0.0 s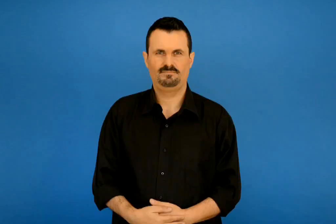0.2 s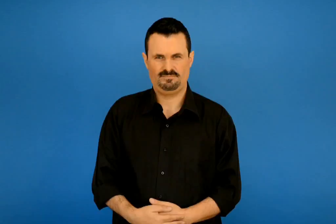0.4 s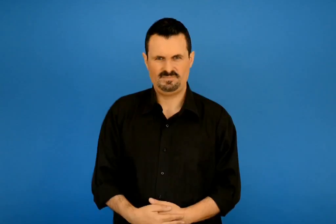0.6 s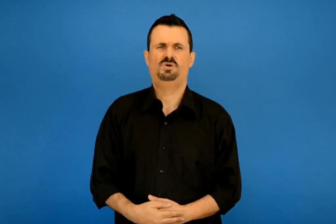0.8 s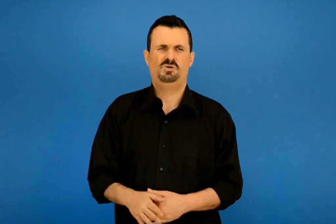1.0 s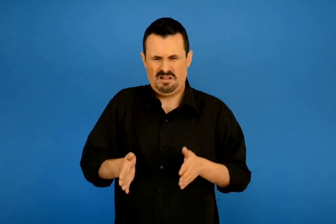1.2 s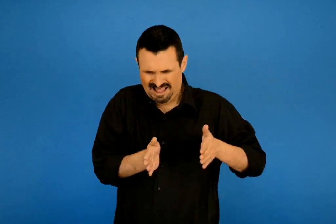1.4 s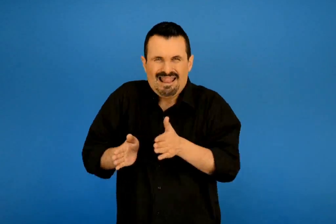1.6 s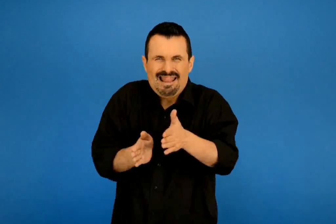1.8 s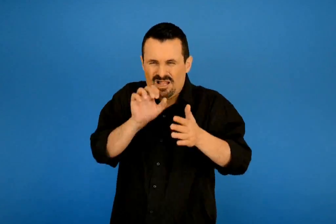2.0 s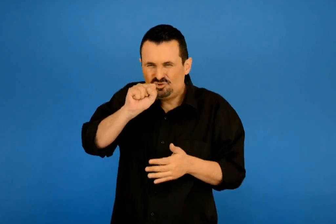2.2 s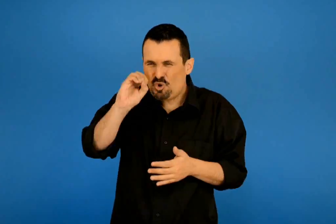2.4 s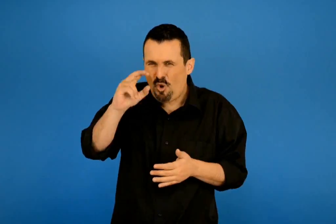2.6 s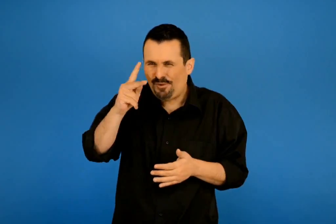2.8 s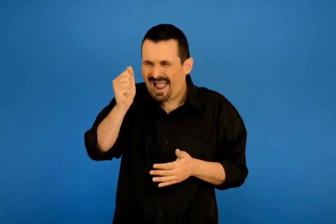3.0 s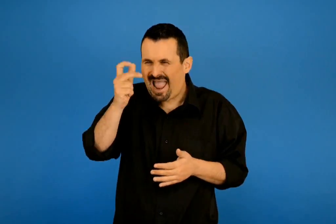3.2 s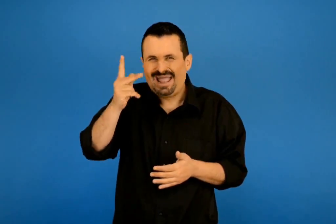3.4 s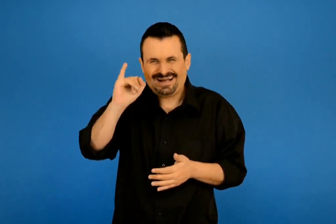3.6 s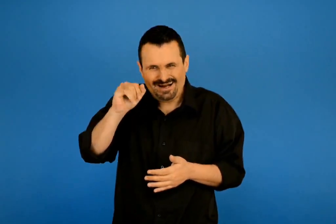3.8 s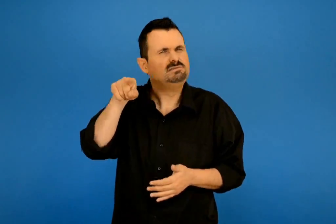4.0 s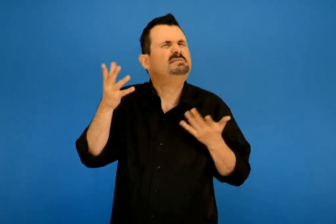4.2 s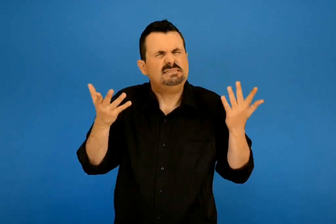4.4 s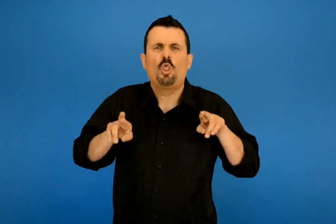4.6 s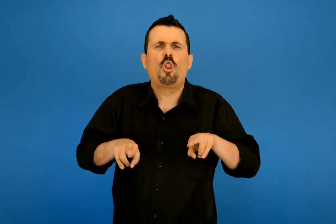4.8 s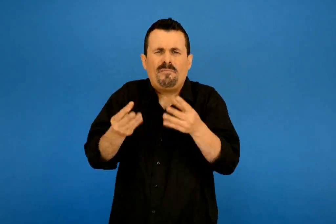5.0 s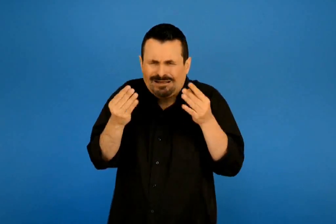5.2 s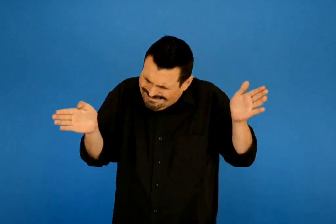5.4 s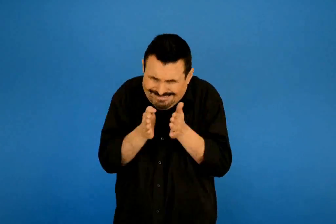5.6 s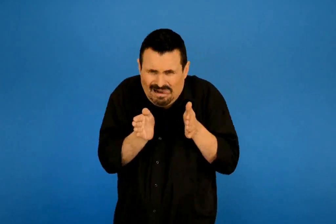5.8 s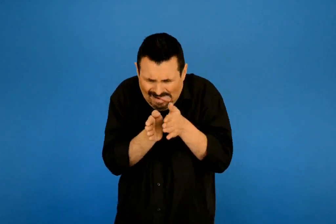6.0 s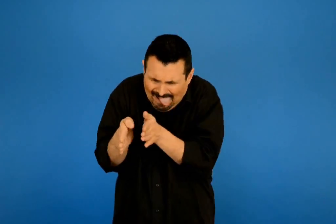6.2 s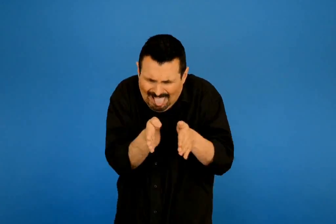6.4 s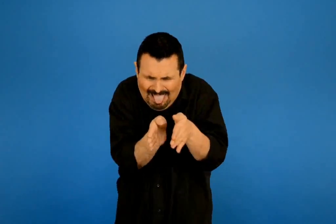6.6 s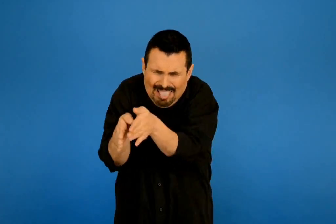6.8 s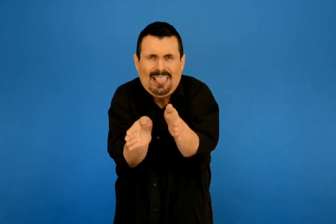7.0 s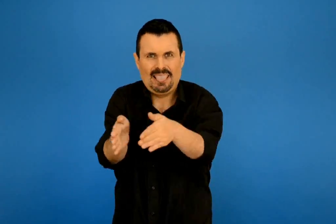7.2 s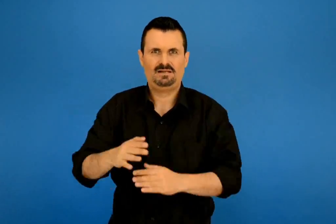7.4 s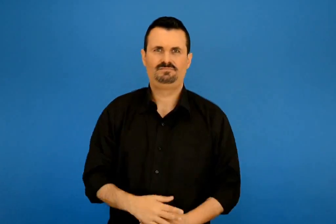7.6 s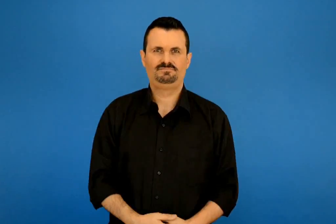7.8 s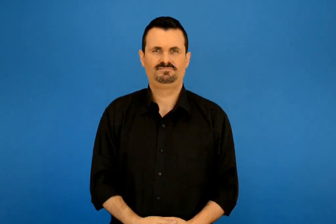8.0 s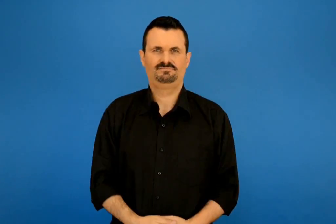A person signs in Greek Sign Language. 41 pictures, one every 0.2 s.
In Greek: σοκάκι πολύ στενός και μικρός δρόμος
